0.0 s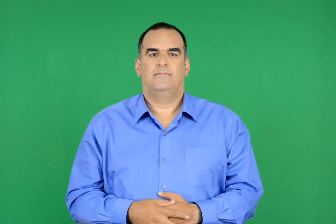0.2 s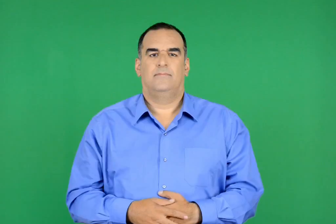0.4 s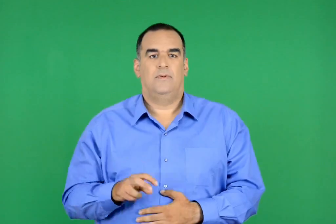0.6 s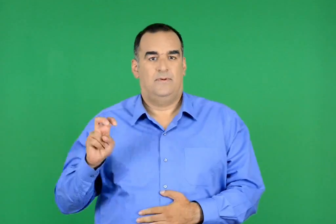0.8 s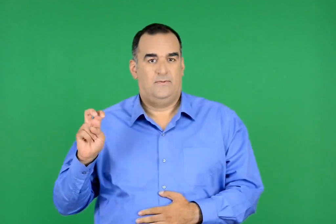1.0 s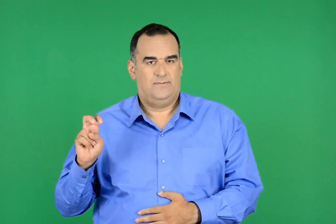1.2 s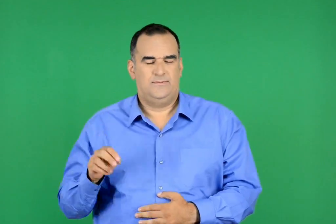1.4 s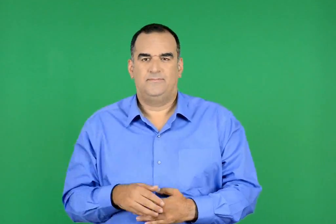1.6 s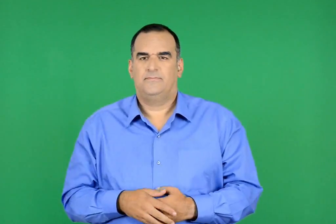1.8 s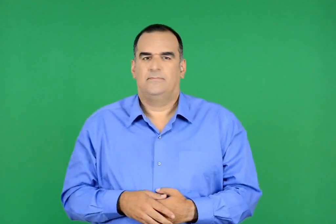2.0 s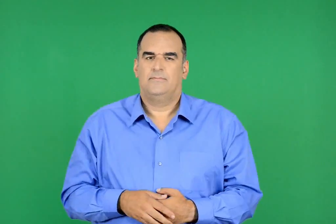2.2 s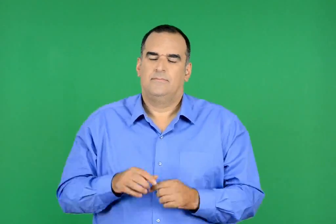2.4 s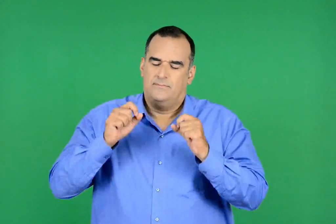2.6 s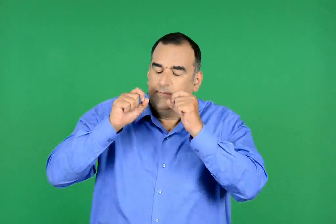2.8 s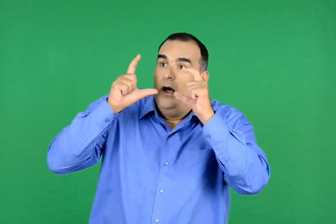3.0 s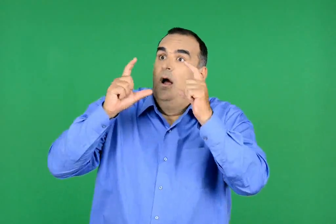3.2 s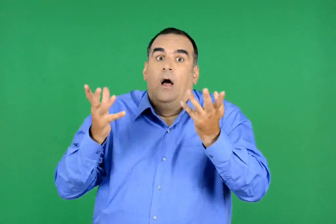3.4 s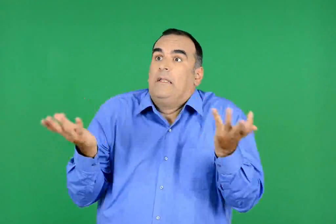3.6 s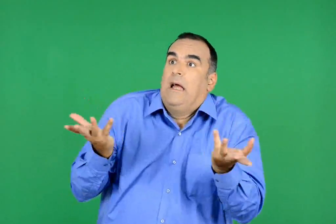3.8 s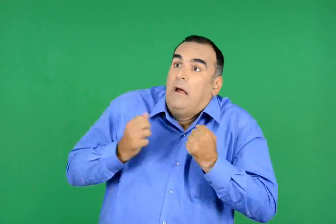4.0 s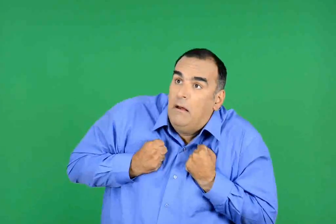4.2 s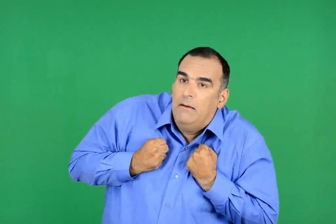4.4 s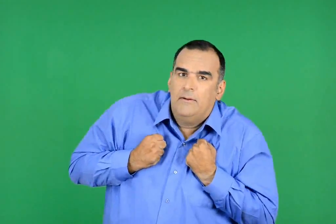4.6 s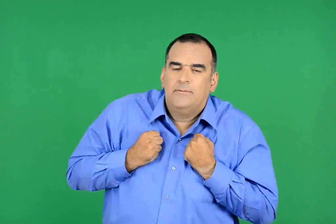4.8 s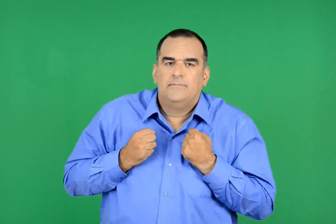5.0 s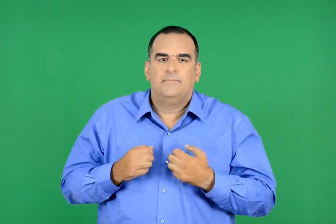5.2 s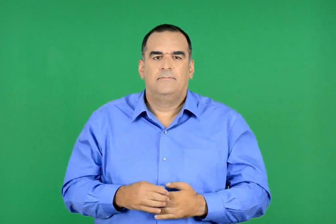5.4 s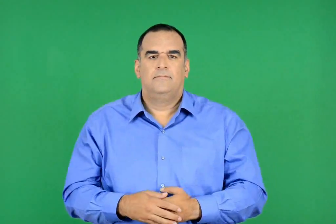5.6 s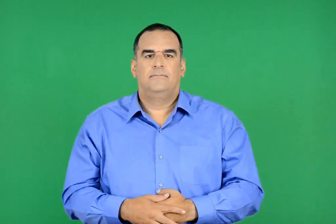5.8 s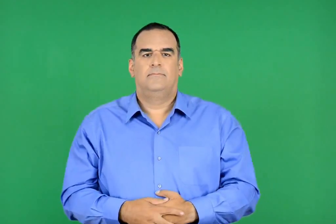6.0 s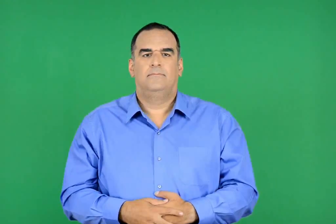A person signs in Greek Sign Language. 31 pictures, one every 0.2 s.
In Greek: χαρχούδας τι έγινε , ρε παιδιά , µας πιάσανε ;
